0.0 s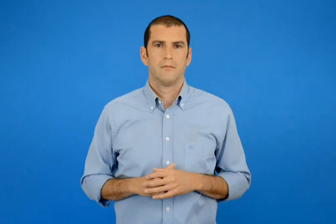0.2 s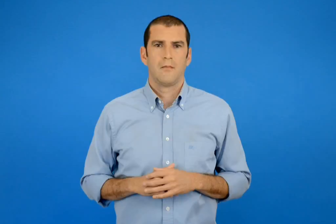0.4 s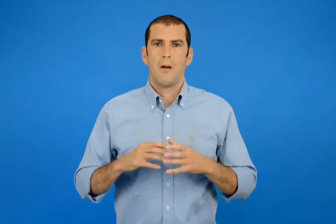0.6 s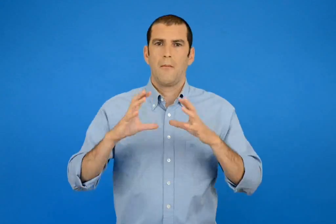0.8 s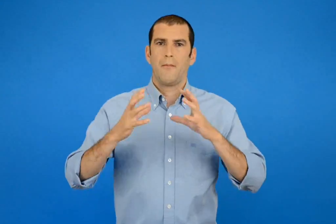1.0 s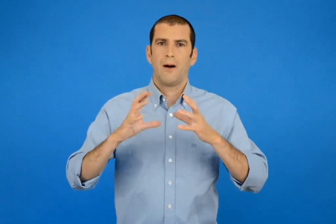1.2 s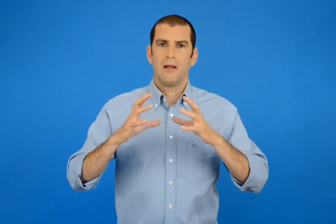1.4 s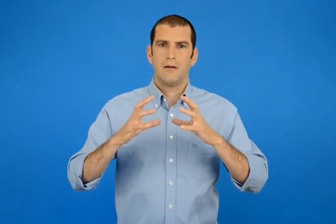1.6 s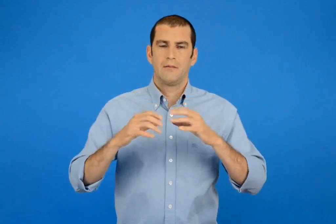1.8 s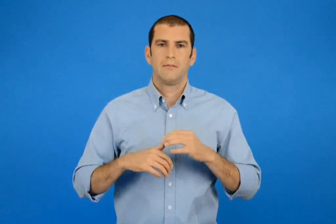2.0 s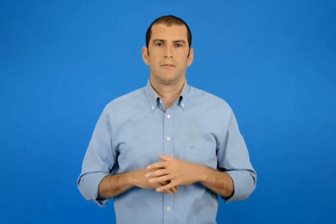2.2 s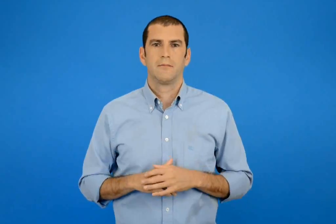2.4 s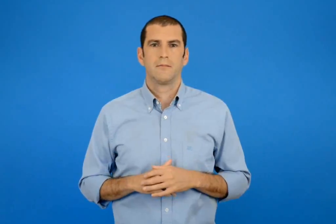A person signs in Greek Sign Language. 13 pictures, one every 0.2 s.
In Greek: μπάλα
